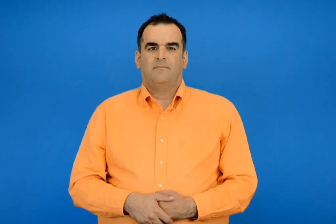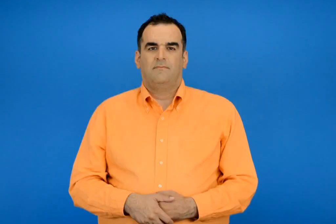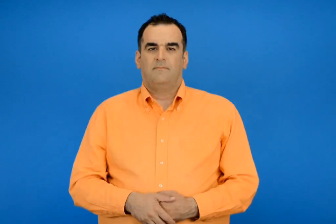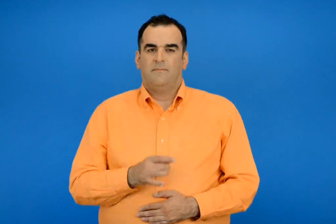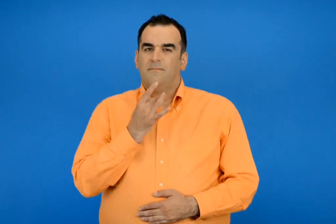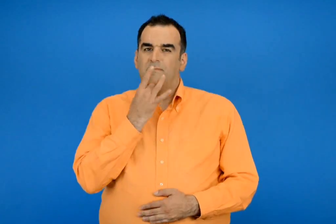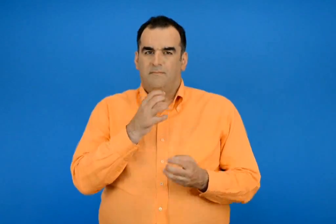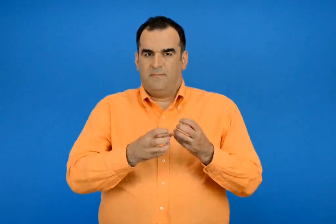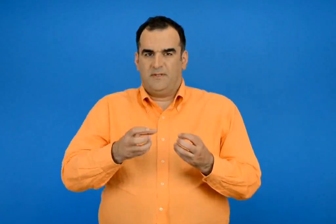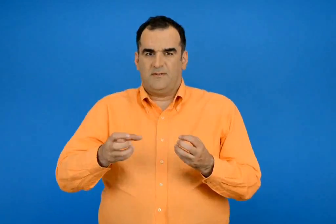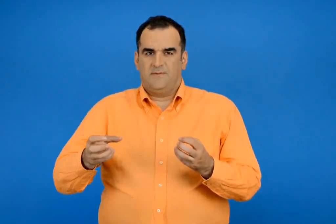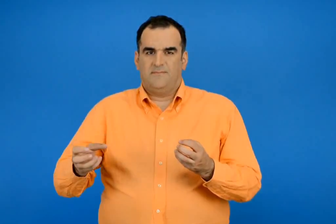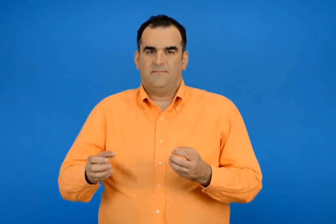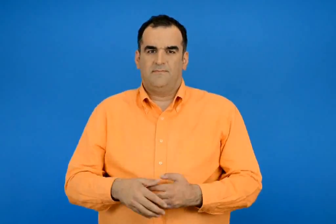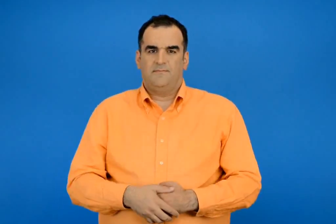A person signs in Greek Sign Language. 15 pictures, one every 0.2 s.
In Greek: πέτρες
